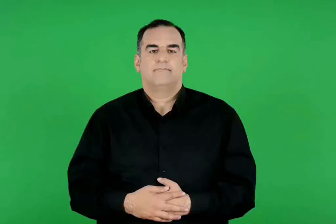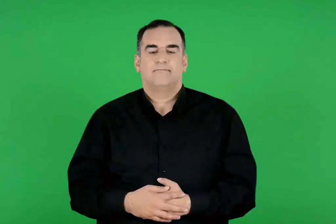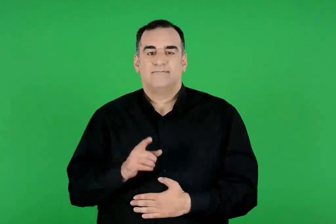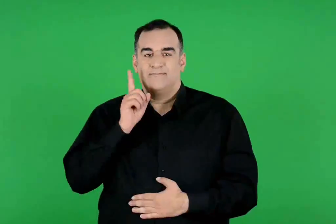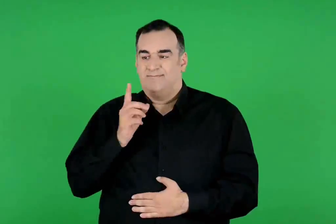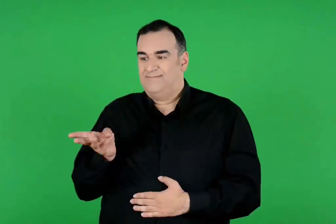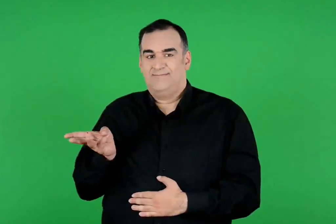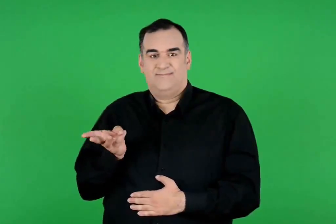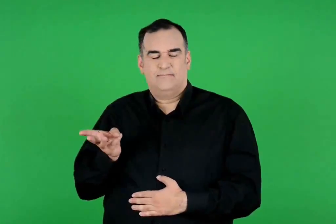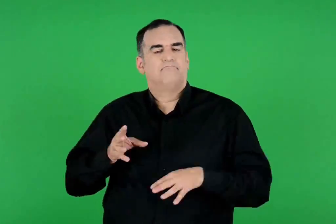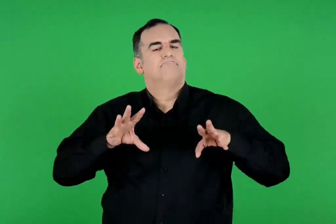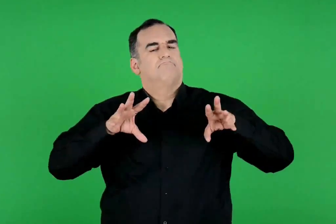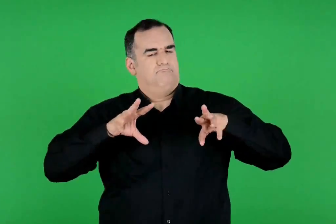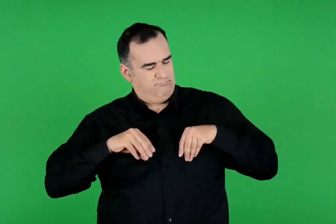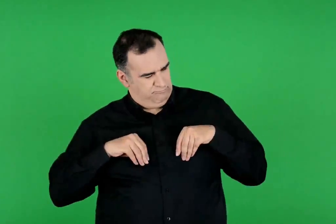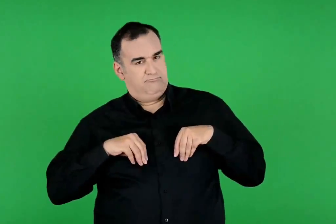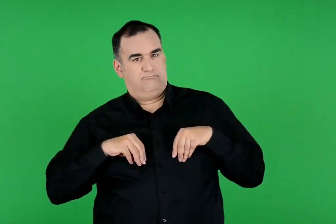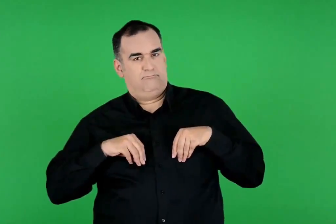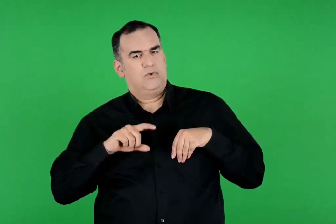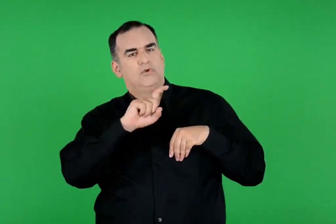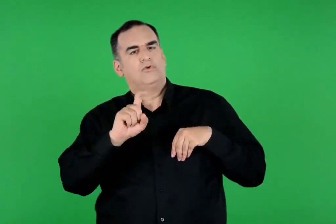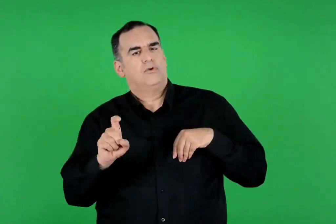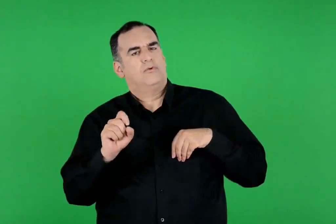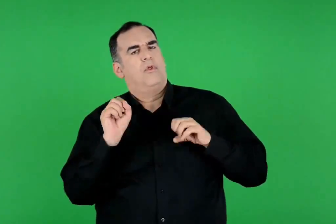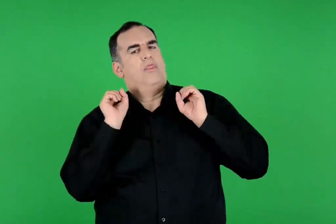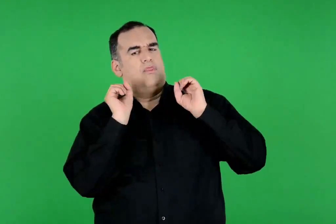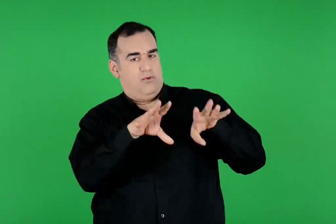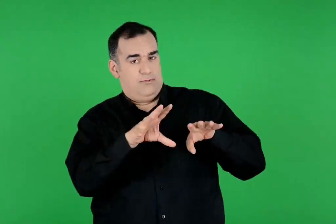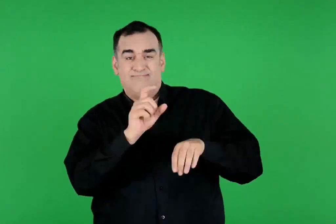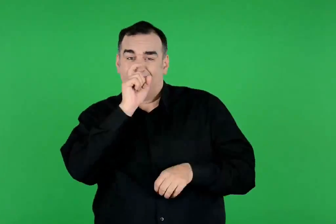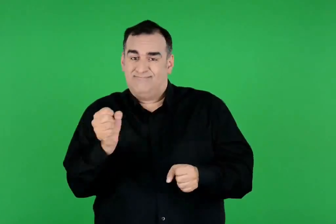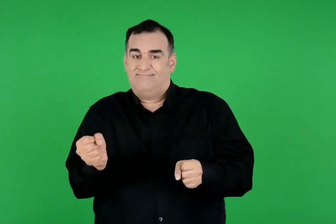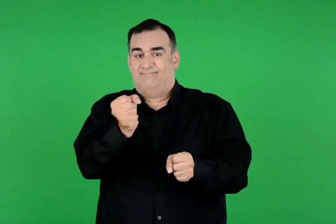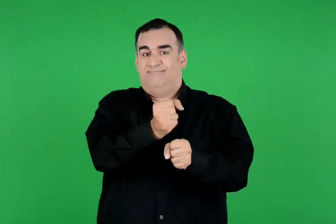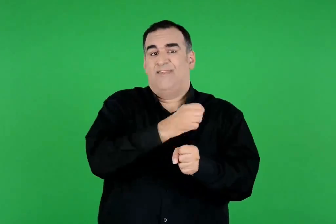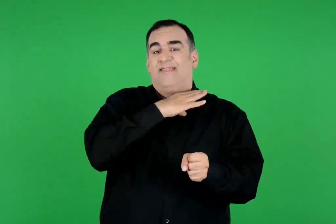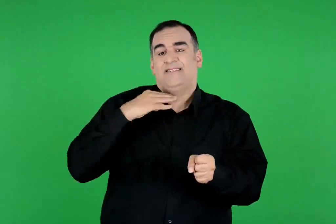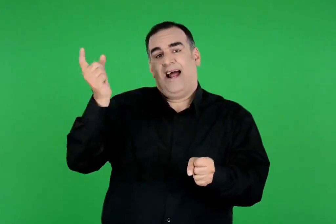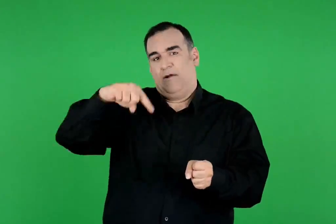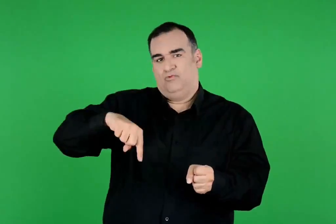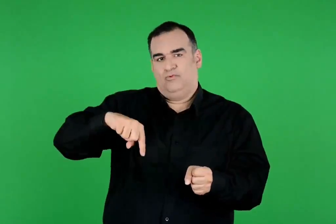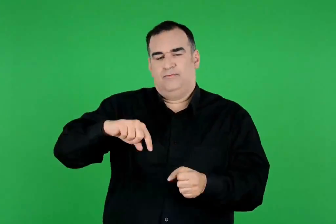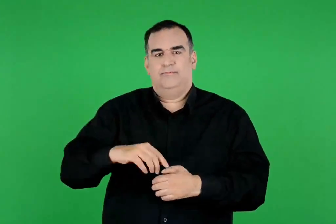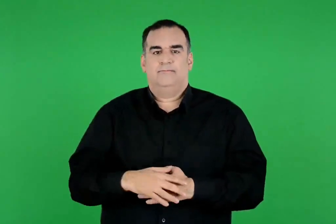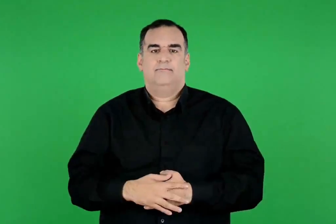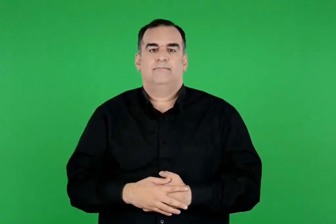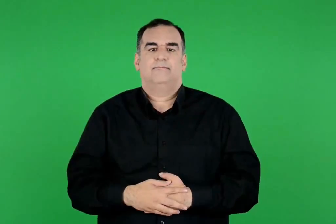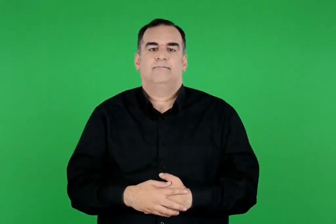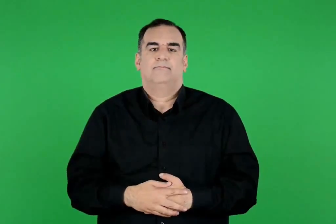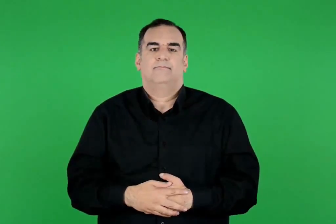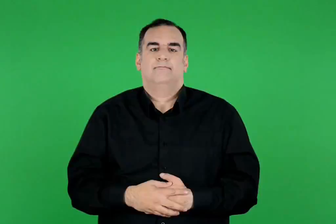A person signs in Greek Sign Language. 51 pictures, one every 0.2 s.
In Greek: εκείνες όμως δέχτηκαν να του χαρίσουν τη ζωή , αν κάποιος άλλος δεχόταν να πεθάνει στη θέση του
